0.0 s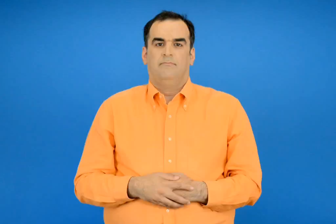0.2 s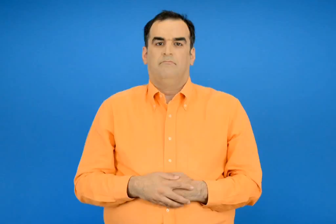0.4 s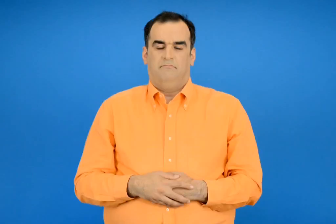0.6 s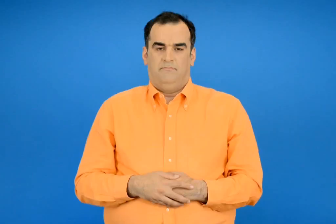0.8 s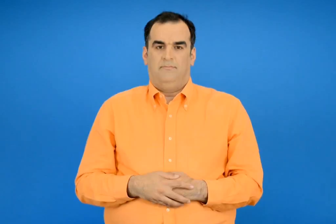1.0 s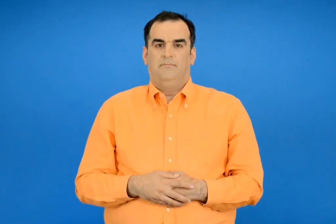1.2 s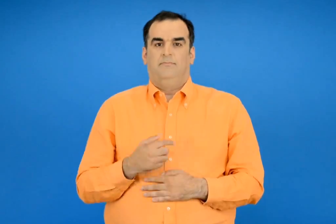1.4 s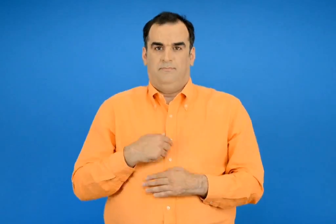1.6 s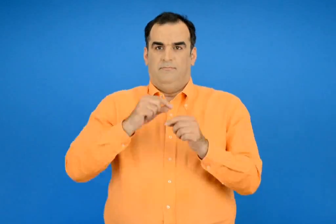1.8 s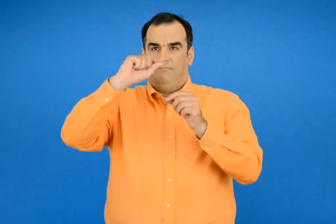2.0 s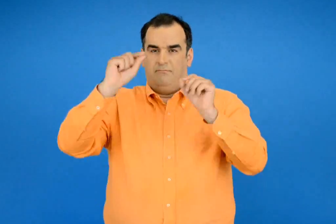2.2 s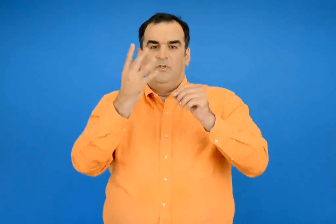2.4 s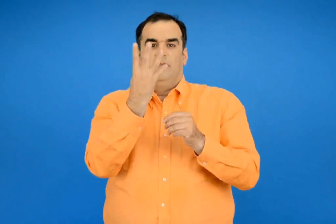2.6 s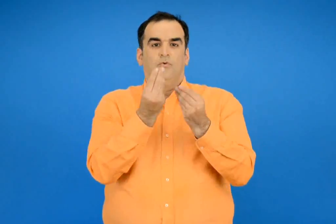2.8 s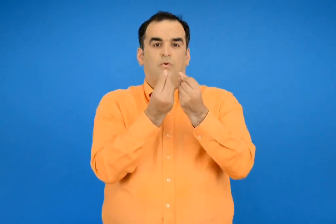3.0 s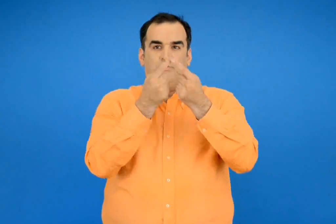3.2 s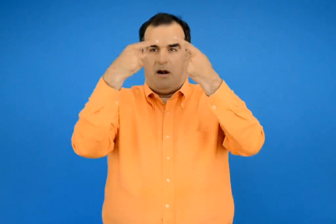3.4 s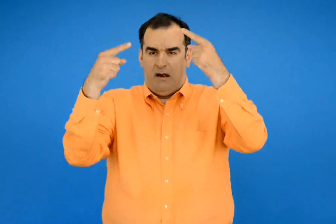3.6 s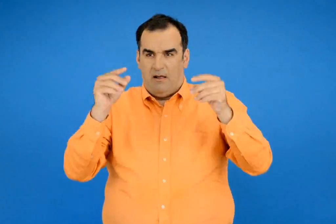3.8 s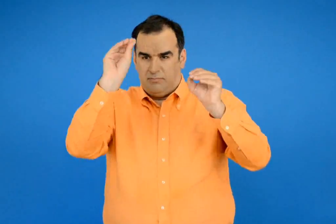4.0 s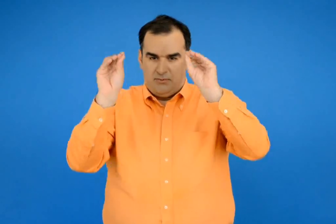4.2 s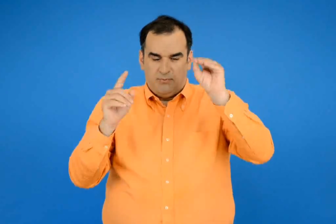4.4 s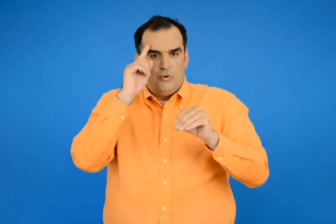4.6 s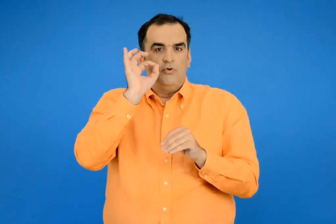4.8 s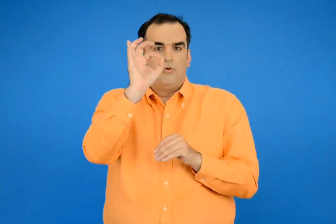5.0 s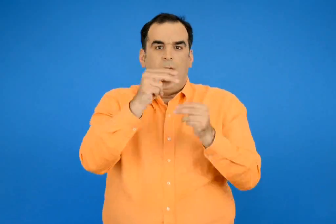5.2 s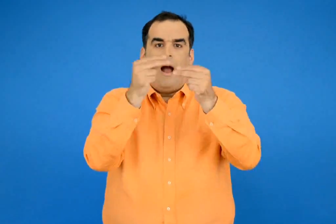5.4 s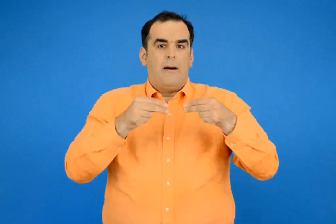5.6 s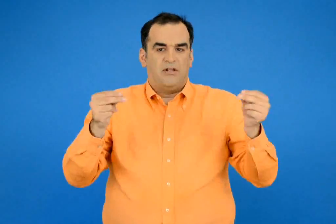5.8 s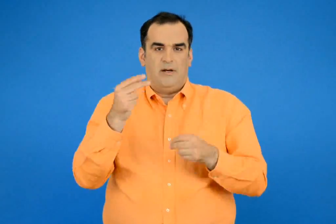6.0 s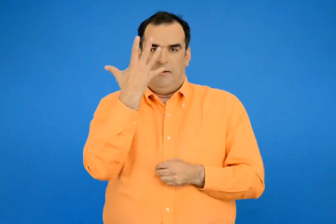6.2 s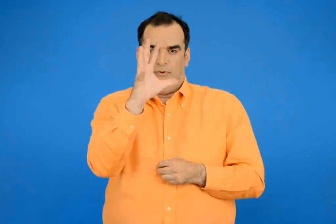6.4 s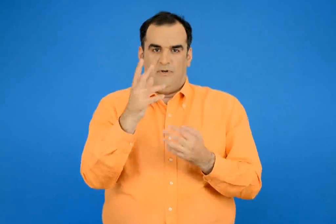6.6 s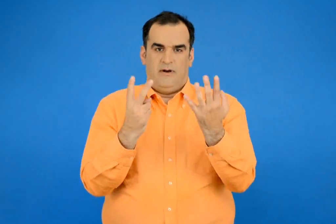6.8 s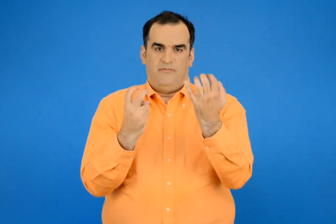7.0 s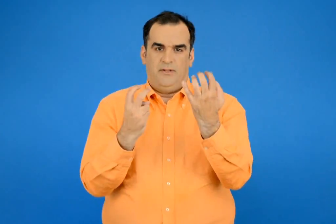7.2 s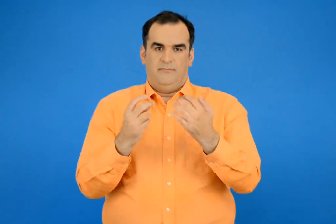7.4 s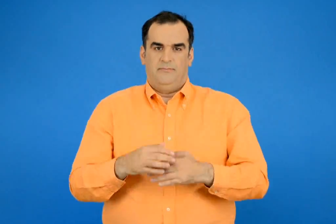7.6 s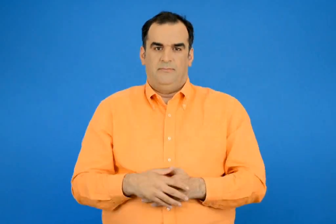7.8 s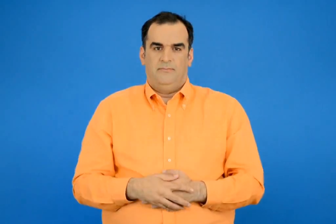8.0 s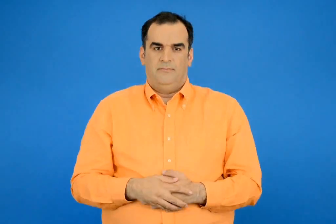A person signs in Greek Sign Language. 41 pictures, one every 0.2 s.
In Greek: φτιάχνω τον αριθμό 570 με 4 διαφορετικούς τρόπους
